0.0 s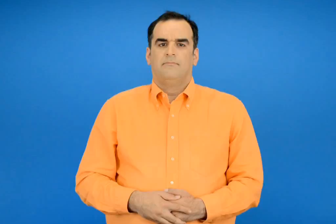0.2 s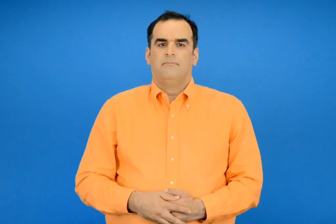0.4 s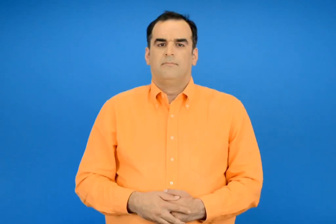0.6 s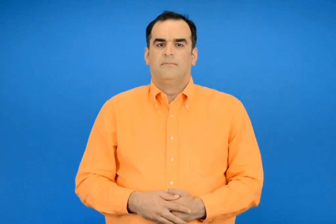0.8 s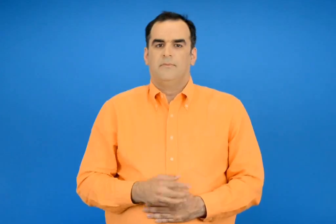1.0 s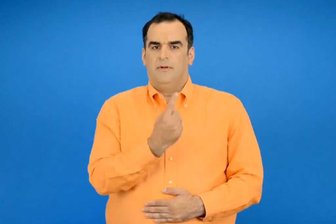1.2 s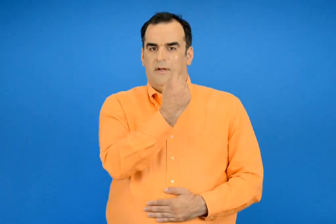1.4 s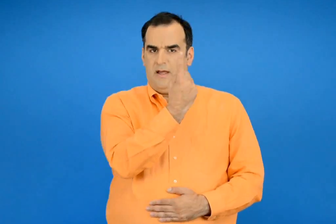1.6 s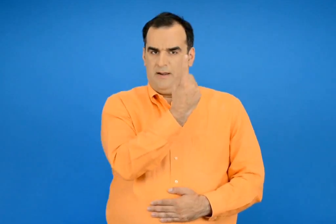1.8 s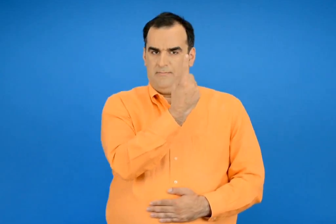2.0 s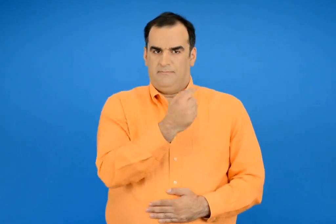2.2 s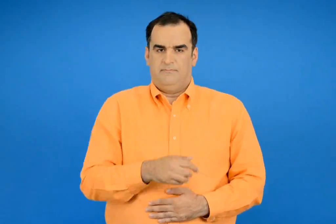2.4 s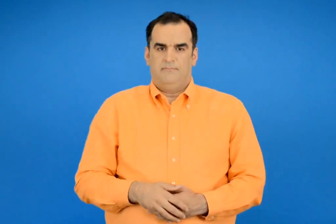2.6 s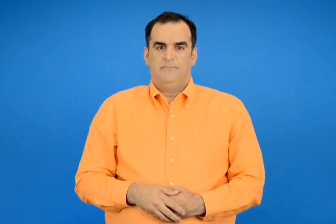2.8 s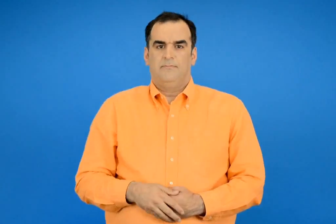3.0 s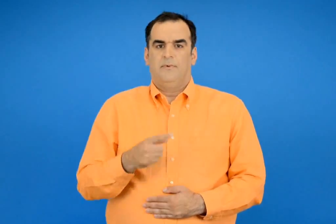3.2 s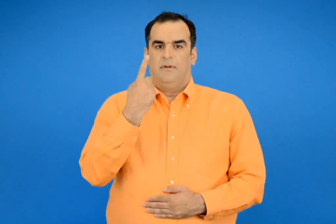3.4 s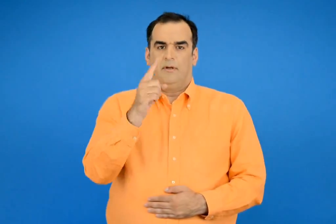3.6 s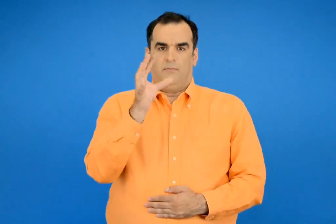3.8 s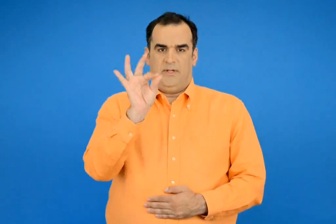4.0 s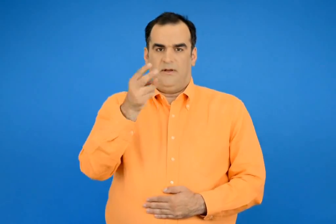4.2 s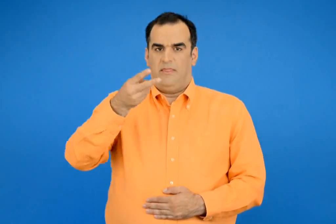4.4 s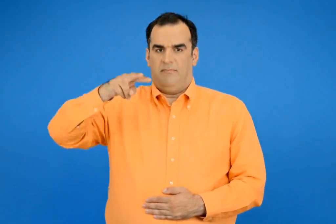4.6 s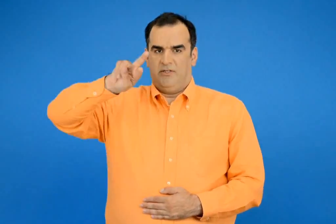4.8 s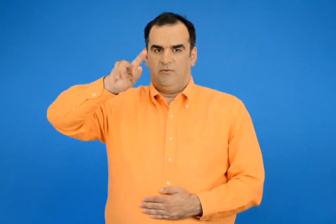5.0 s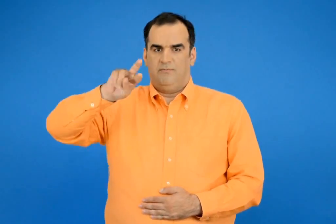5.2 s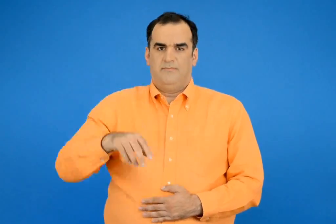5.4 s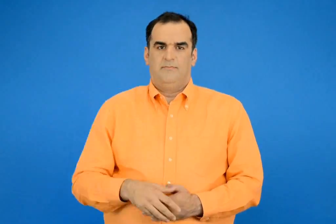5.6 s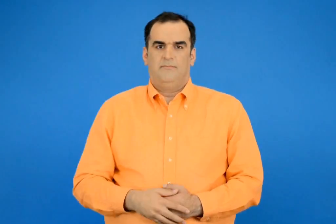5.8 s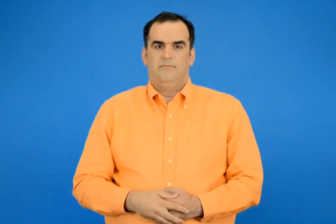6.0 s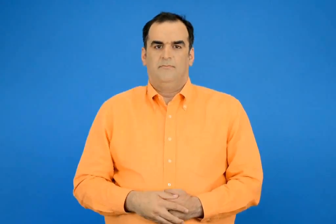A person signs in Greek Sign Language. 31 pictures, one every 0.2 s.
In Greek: 1 το διπλάσιο του 150
